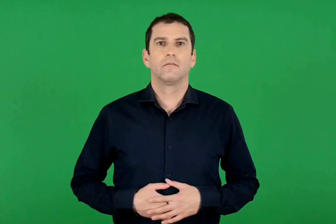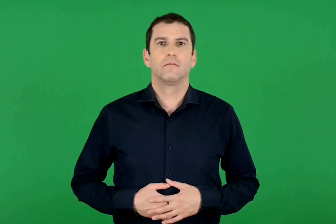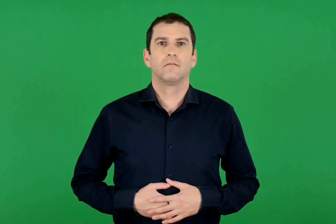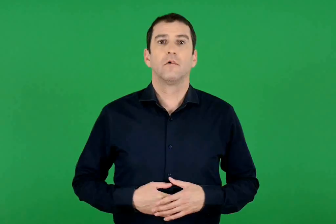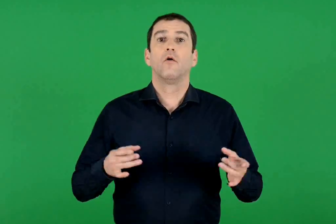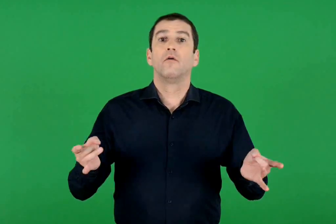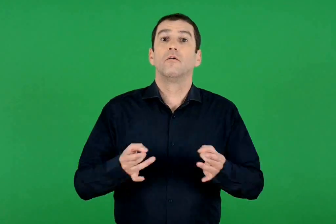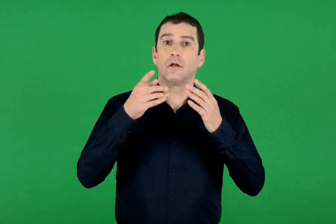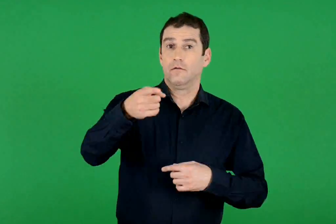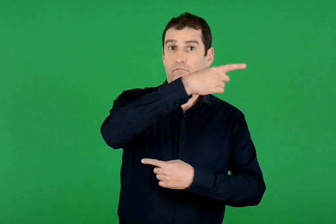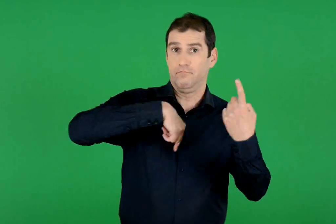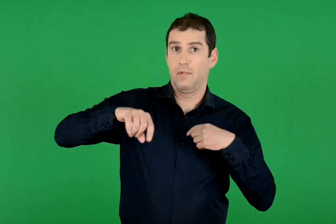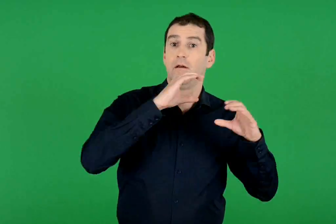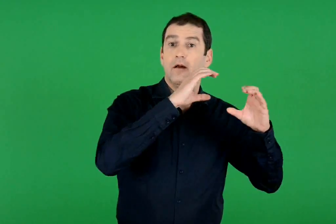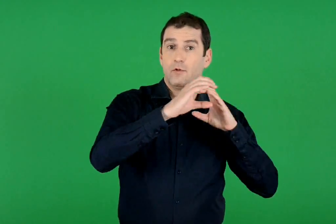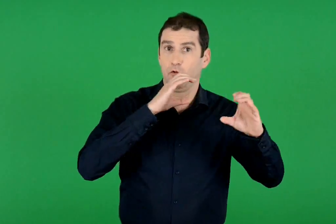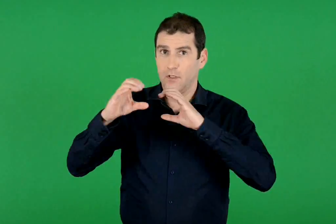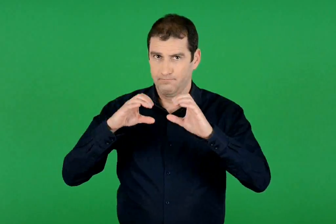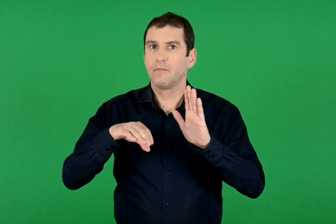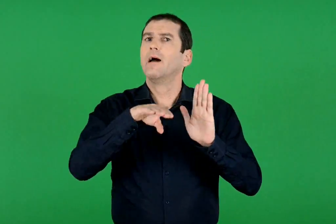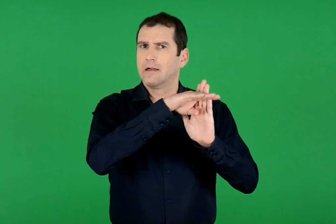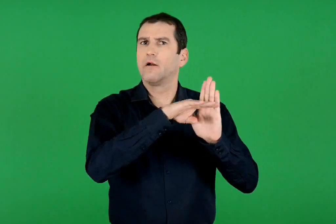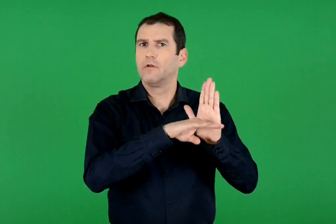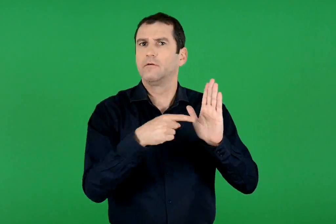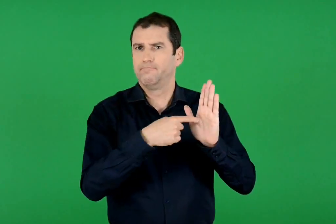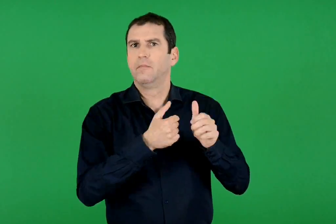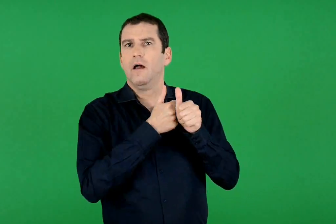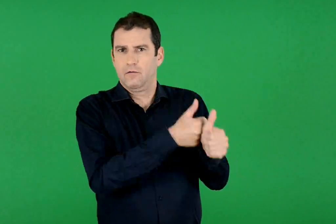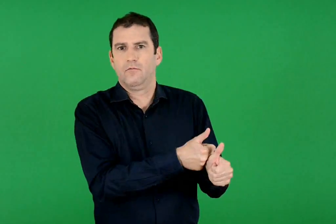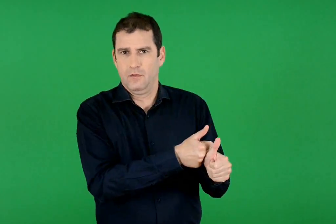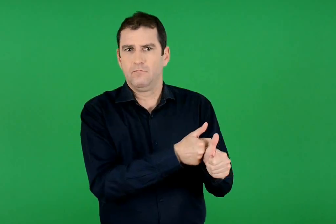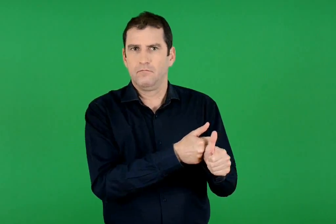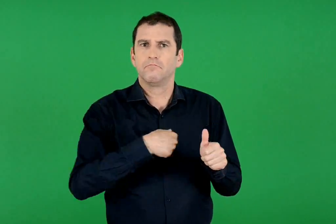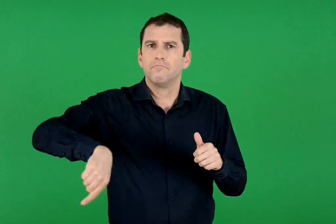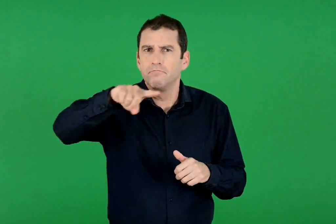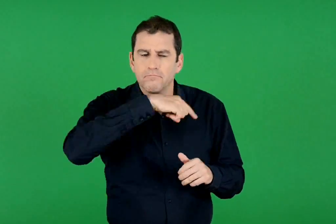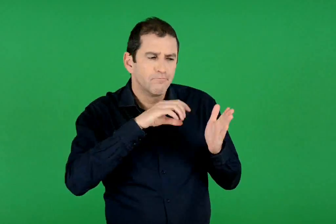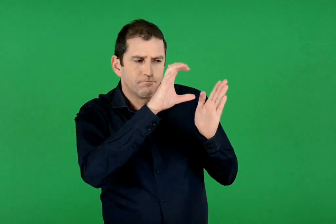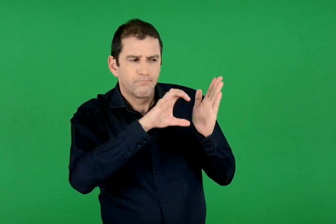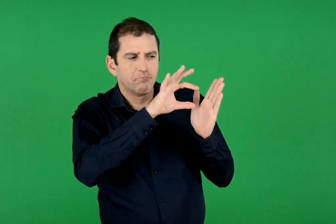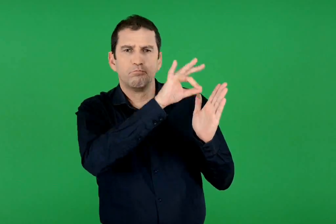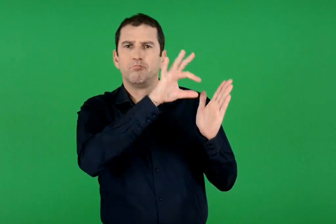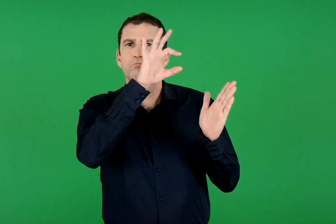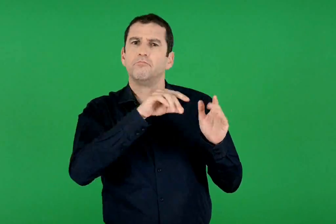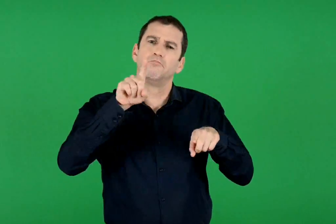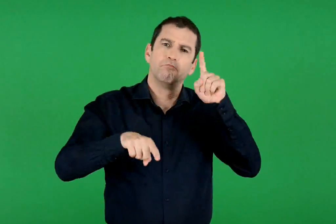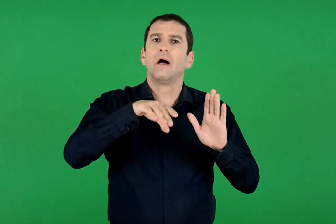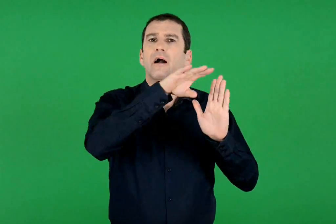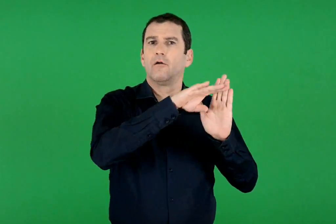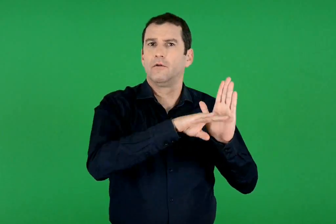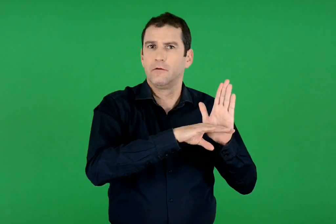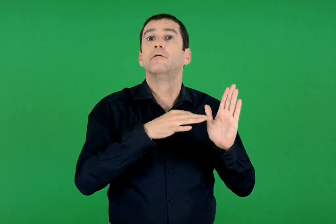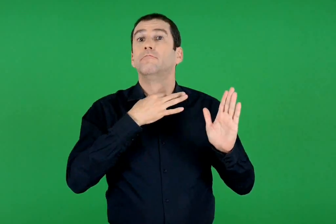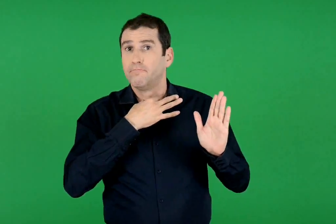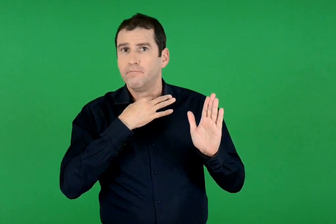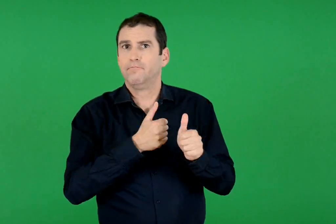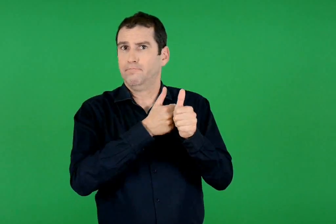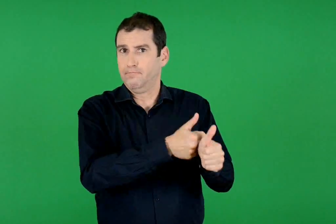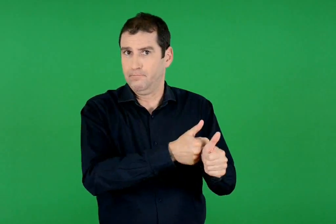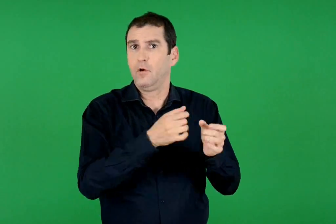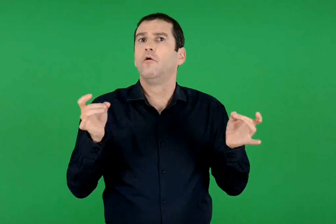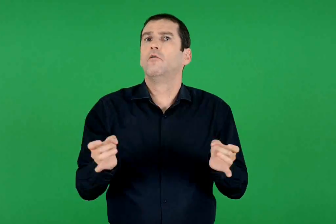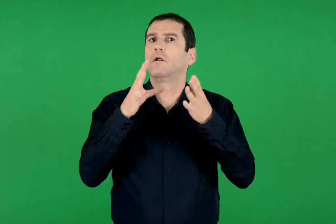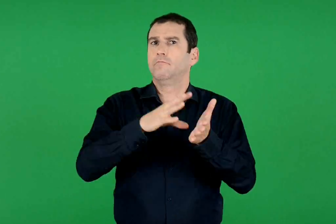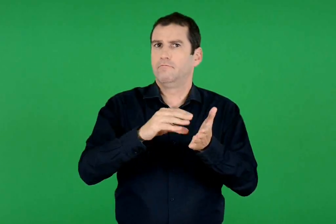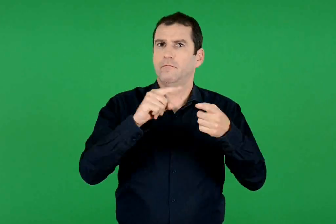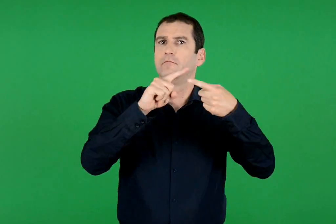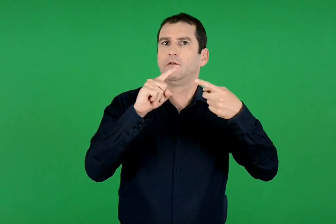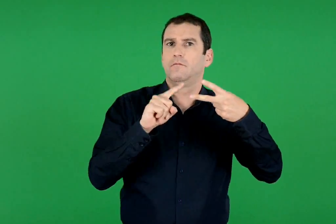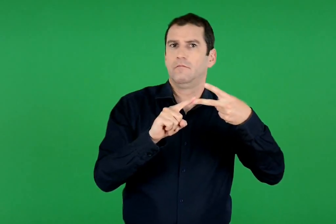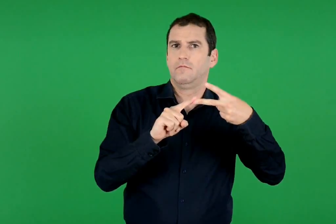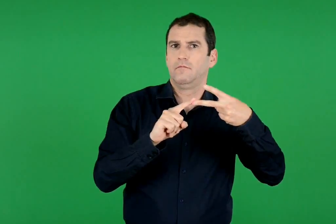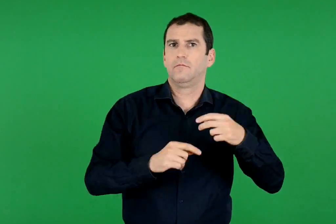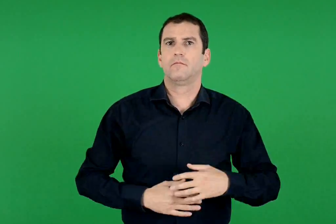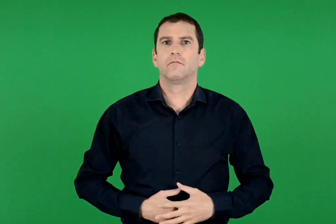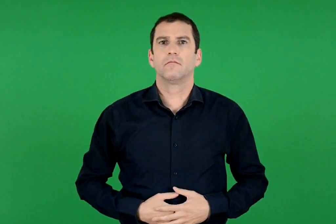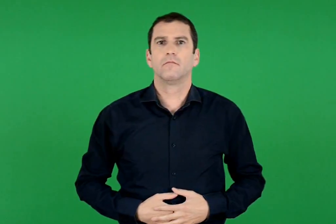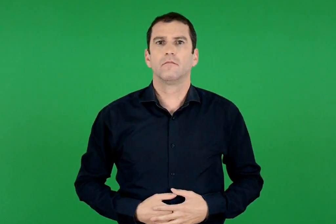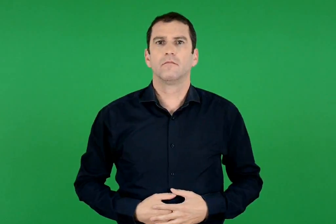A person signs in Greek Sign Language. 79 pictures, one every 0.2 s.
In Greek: όταν επικοινωνούμε , ακολουθούμε κανόνες. βρίσκουμε μερικούς κανόνες που είναι ανάγκη να ακολουθούμε όταν:
